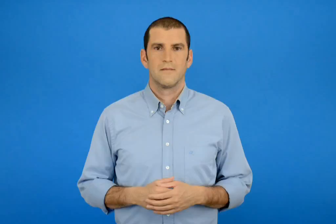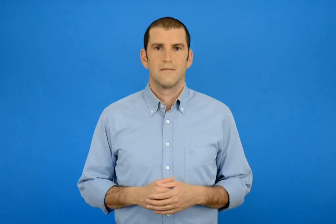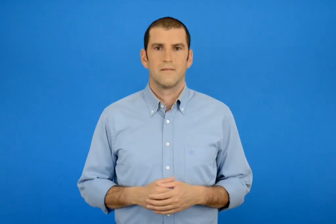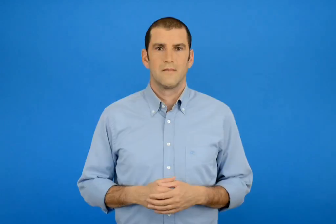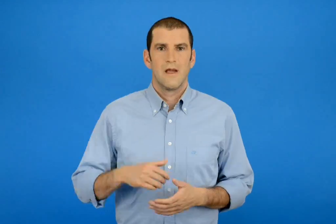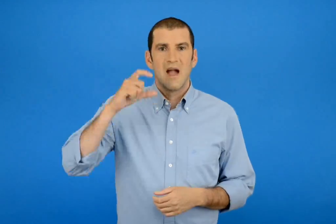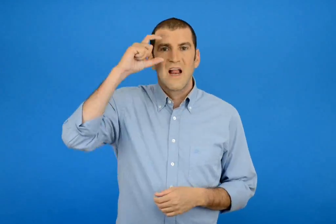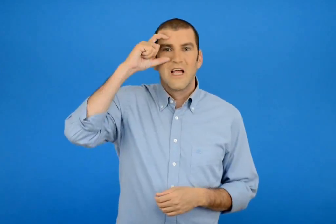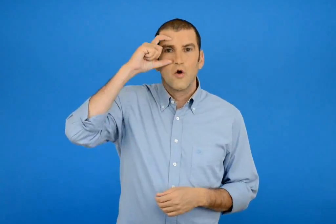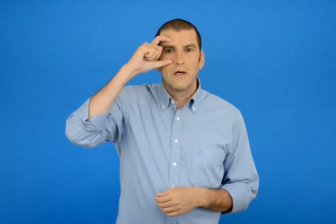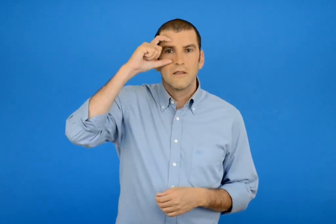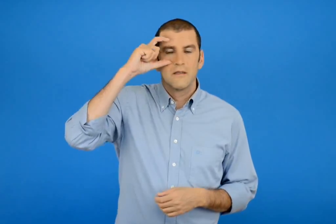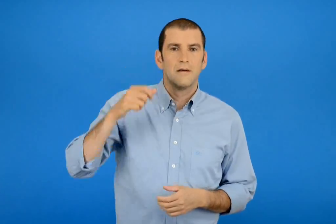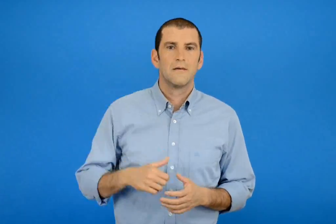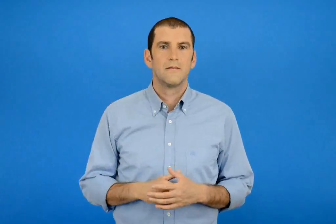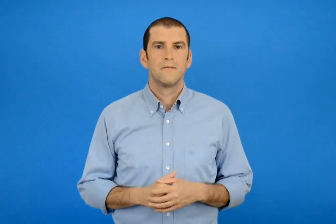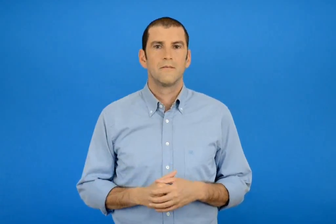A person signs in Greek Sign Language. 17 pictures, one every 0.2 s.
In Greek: ο νικόλας
